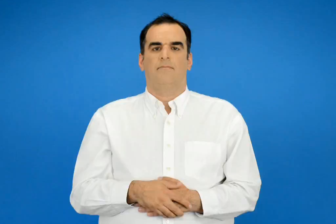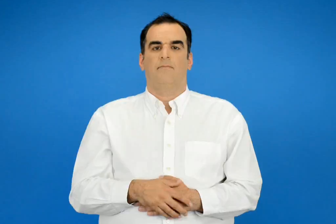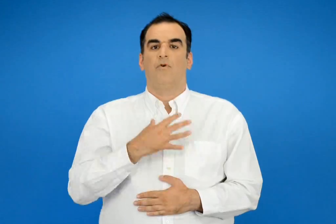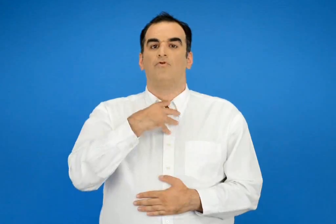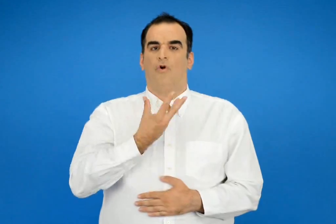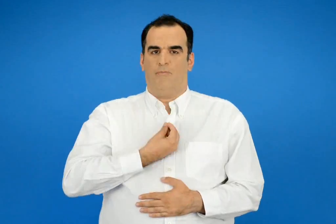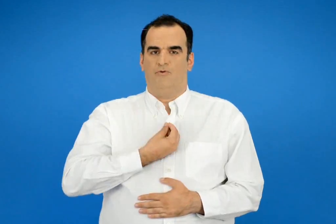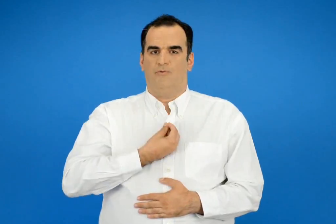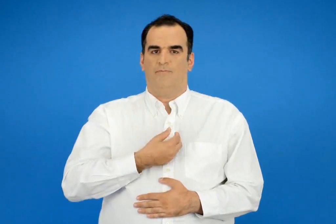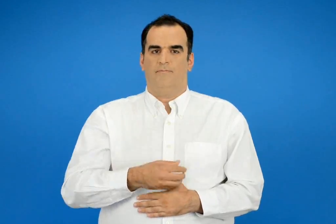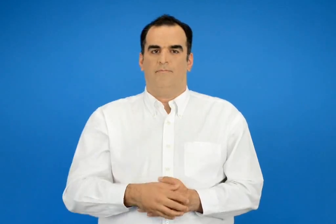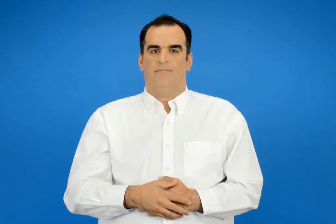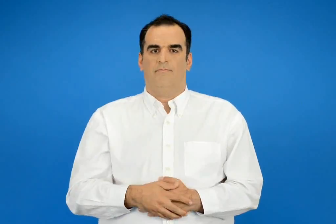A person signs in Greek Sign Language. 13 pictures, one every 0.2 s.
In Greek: σολωμός
